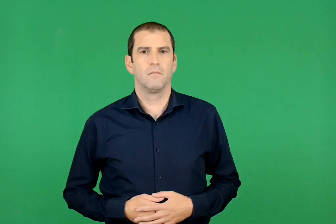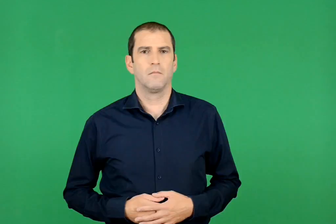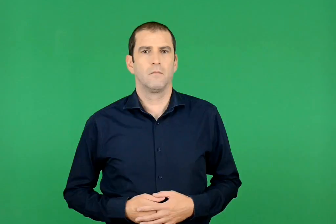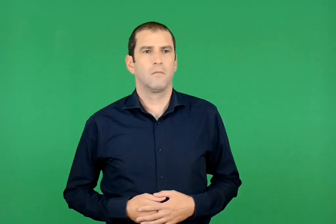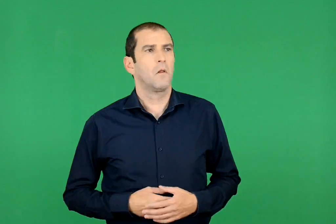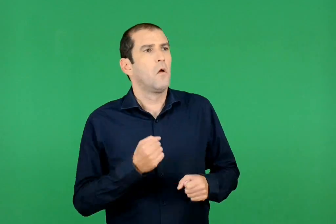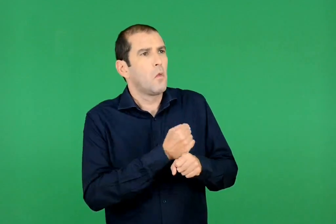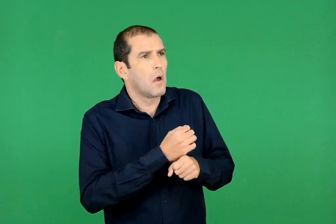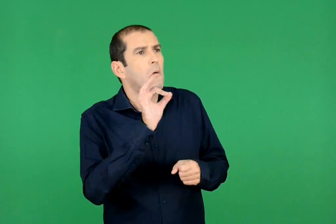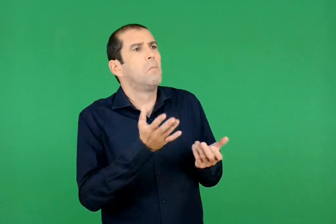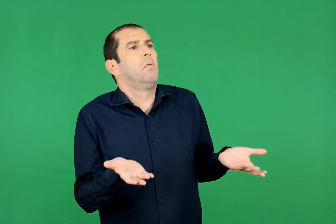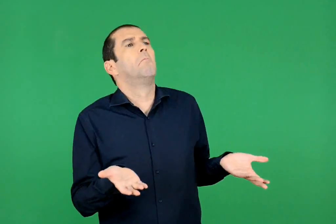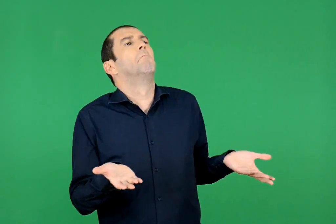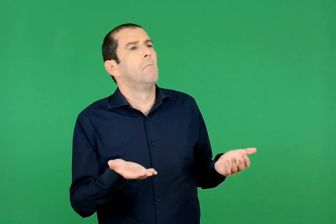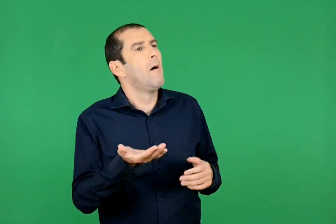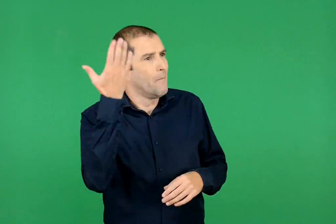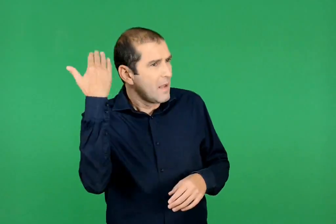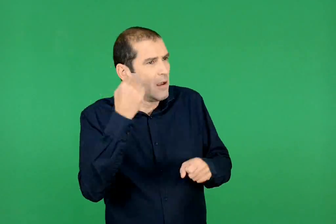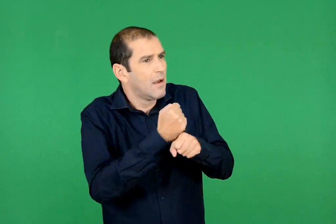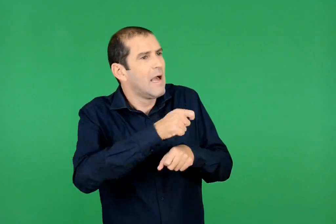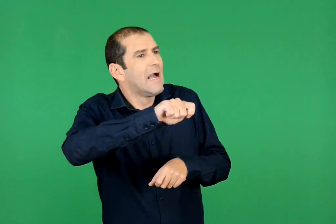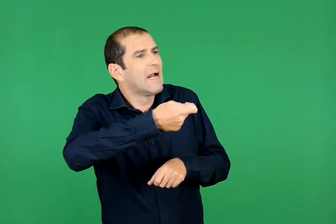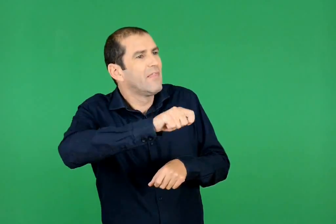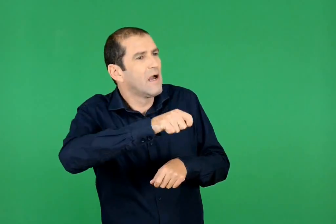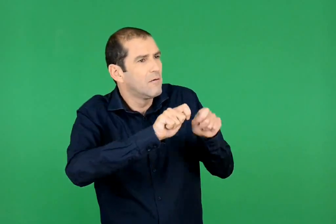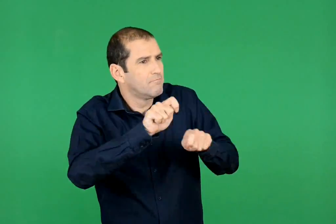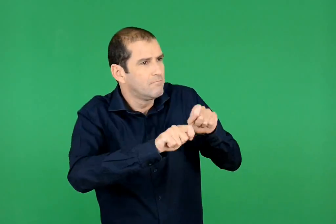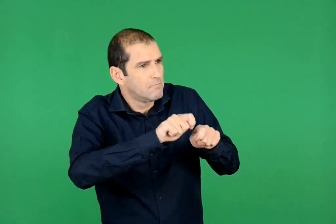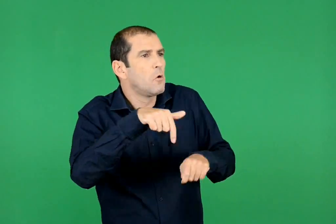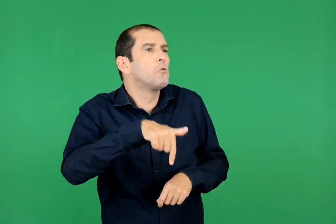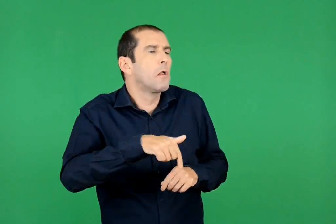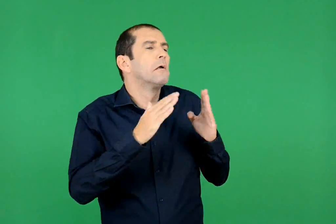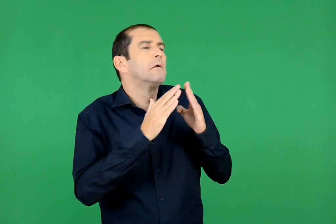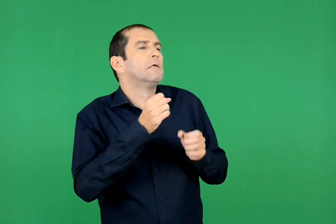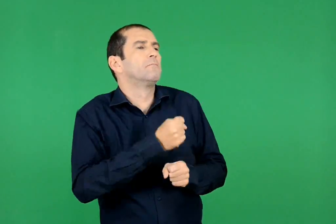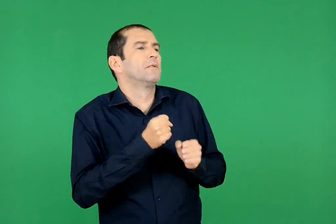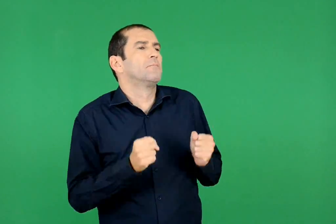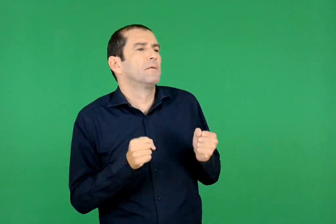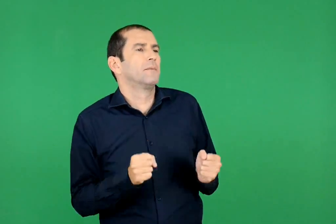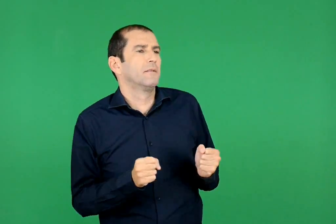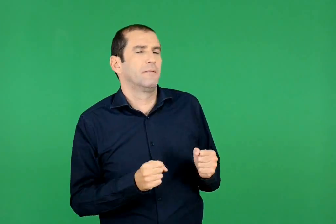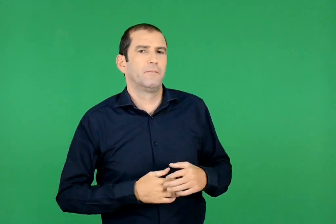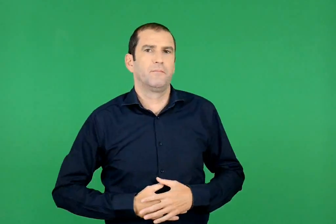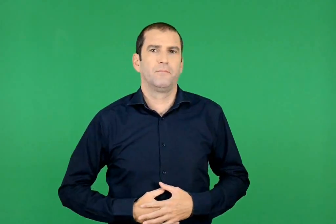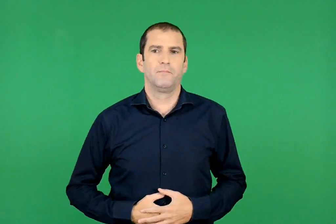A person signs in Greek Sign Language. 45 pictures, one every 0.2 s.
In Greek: πού να δουλέψει ; έφτιαχνε πρώτα κλειδωνιές μα τώρα πια κάθεται
